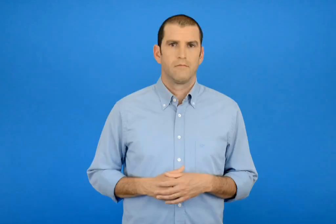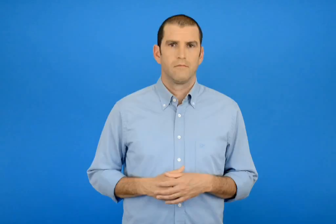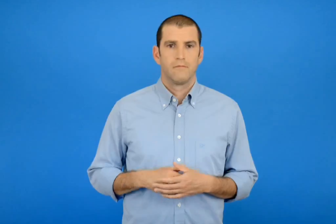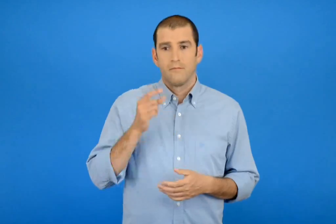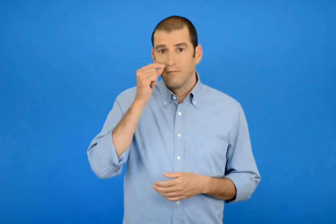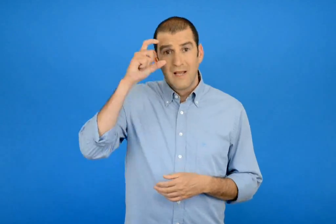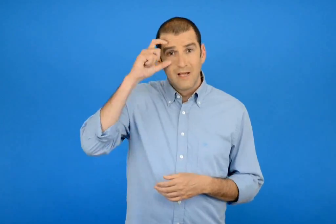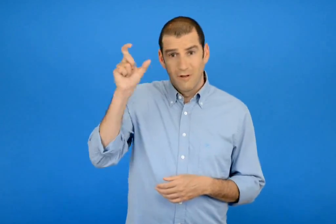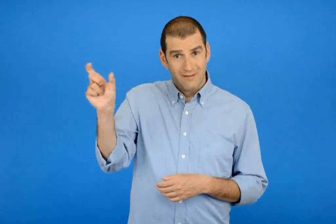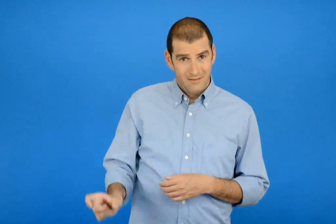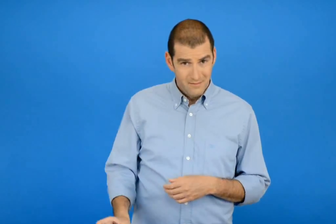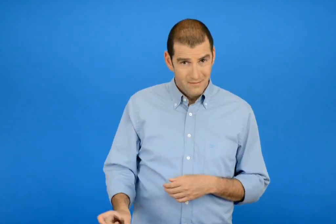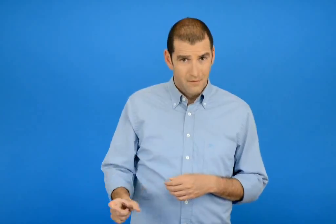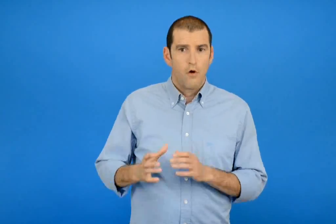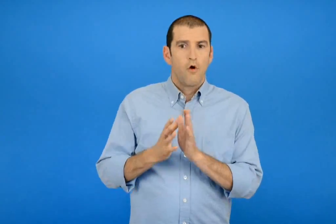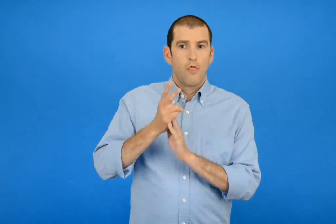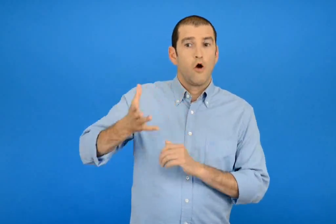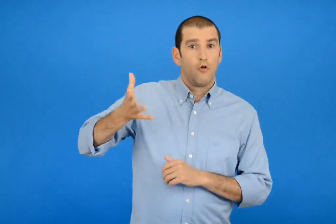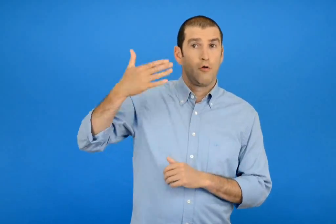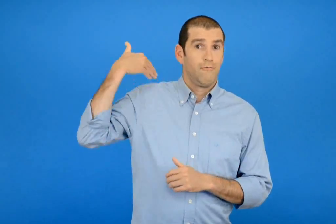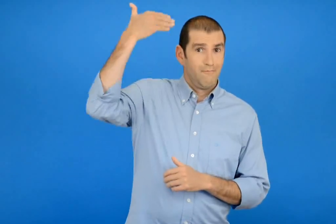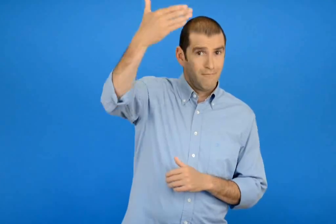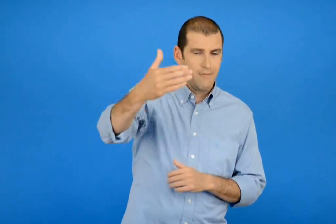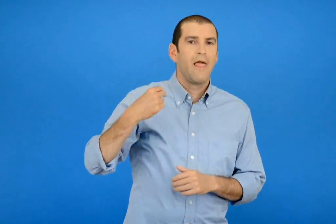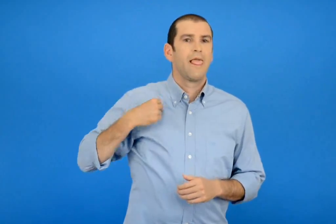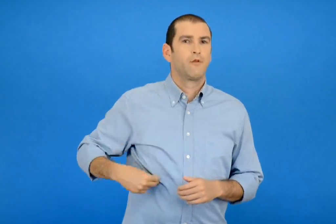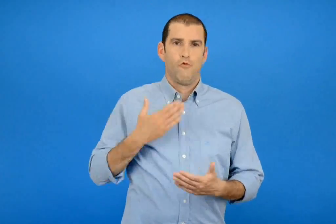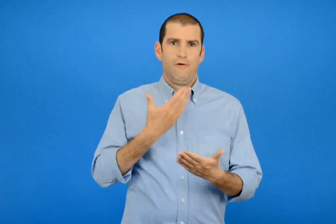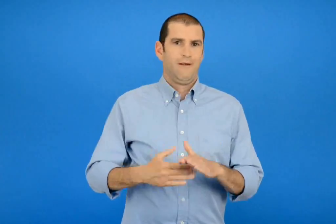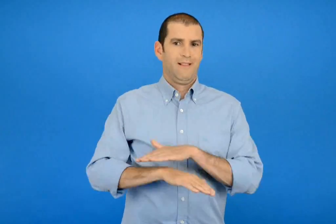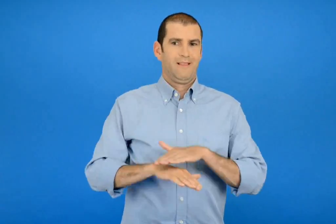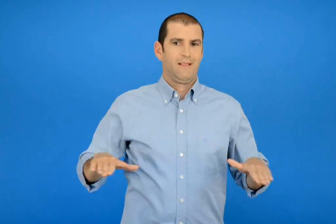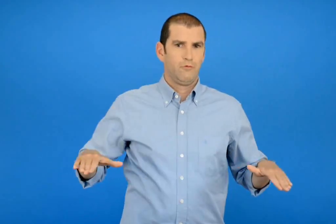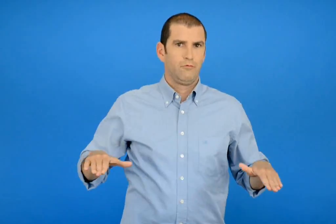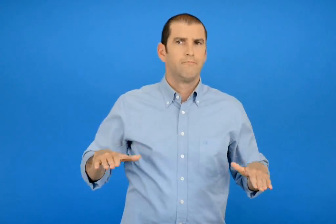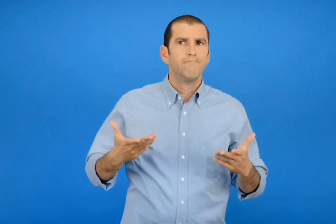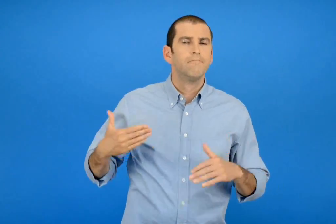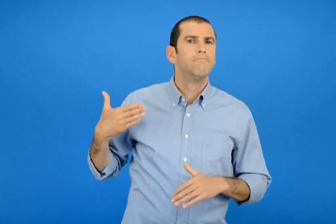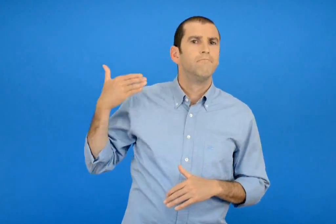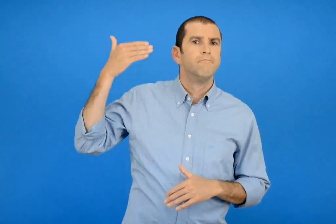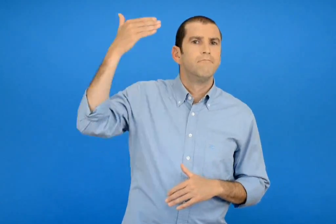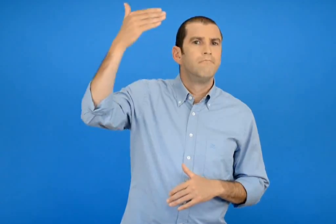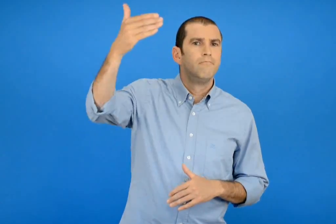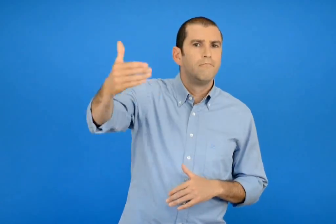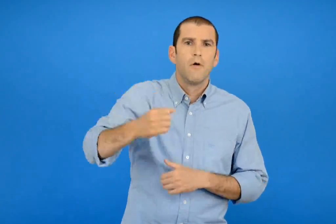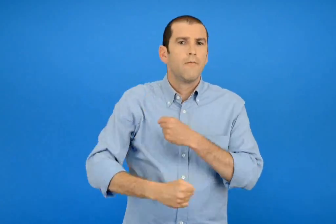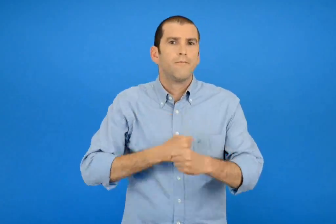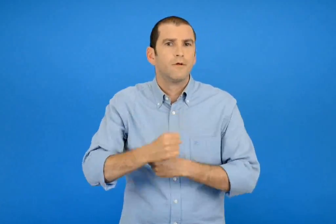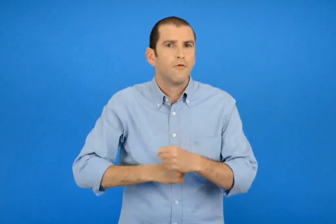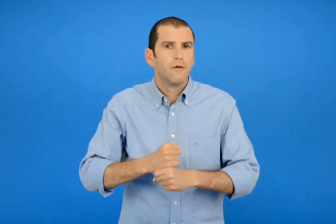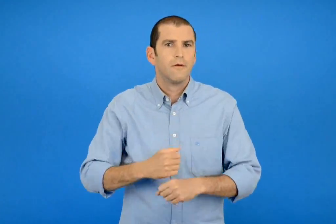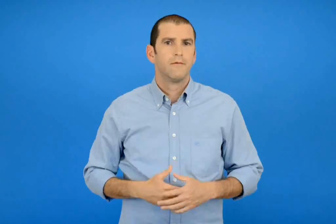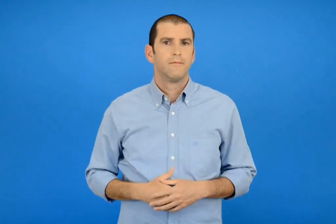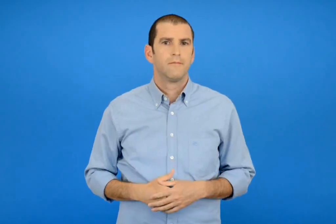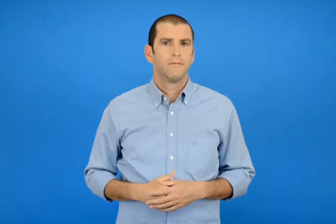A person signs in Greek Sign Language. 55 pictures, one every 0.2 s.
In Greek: θα τελειώσει το δημοτικό όταν θα είναι 12 χρονών δηλαδή θα περάσουν ακόμα χρονιά από σήμερα
